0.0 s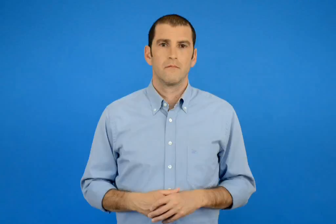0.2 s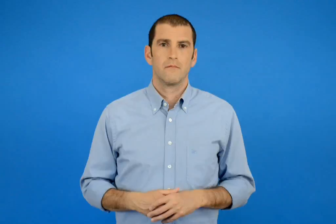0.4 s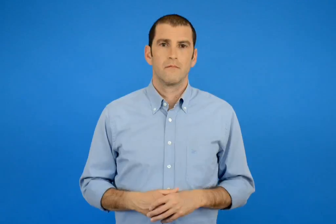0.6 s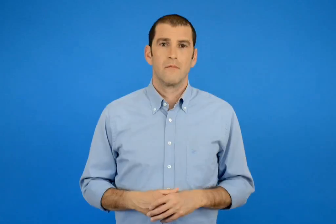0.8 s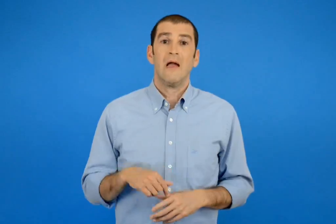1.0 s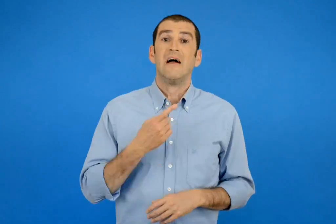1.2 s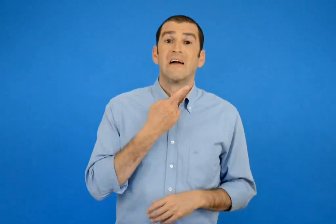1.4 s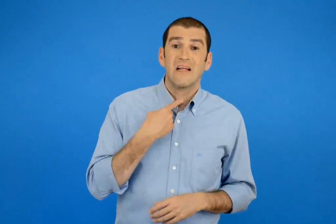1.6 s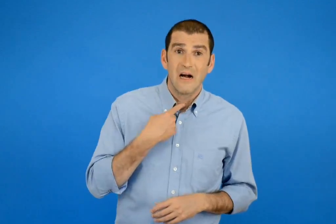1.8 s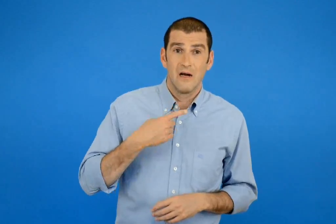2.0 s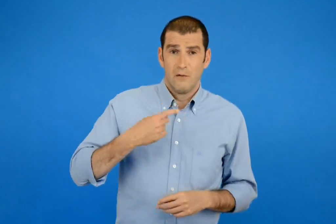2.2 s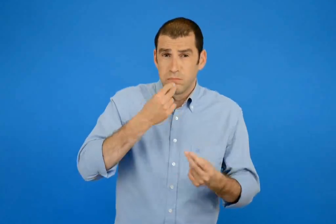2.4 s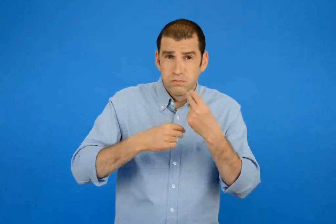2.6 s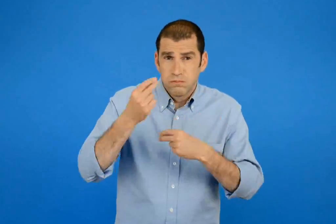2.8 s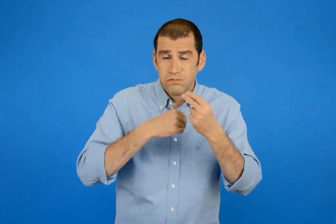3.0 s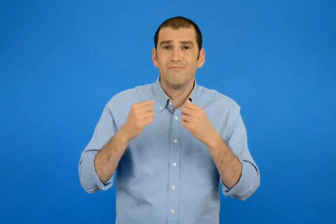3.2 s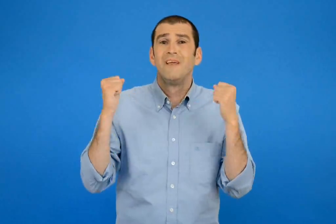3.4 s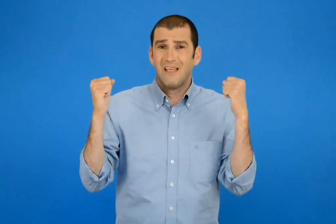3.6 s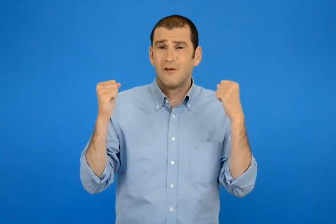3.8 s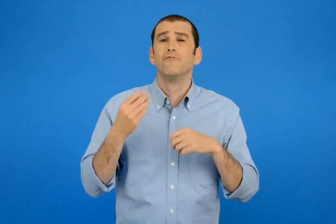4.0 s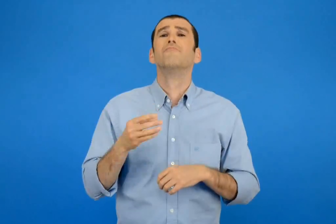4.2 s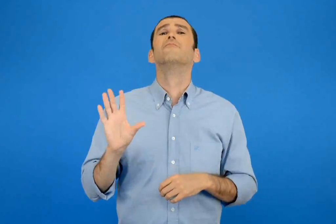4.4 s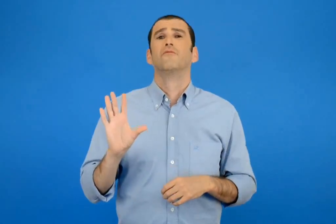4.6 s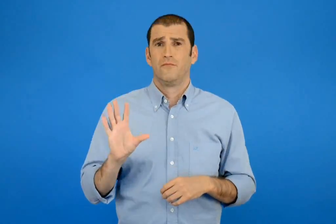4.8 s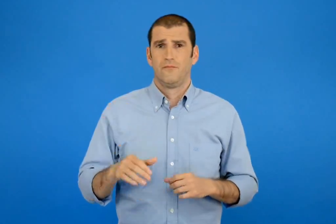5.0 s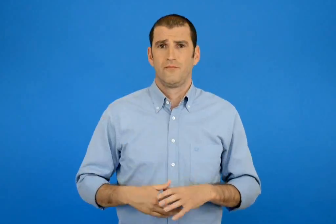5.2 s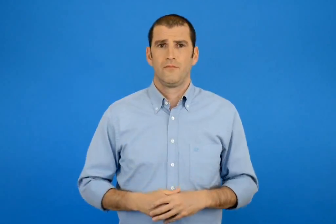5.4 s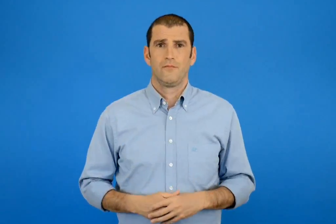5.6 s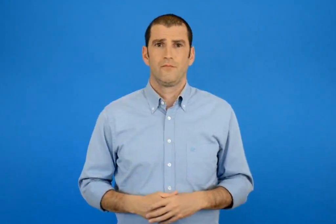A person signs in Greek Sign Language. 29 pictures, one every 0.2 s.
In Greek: δεν είναι πολύ υγιεινό να τρώμε πολύ συχνά γλυκά
